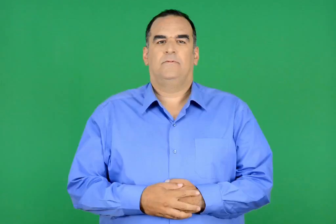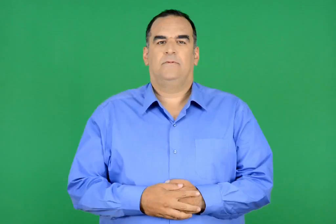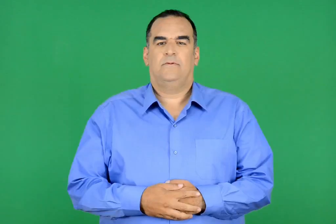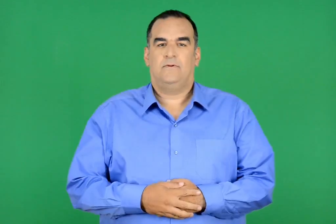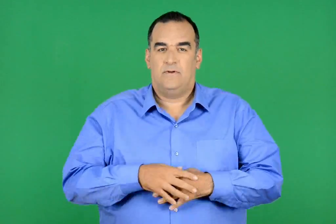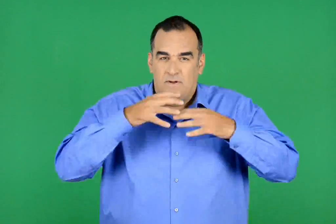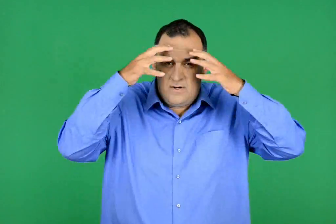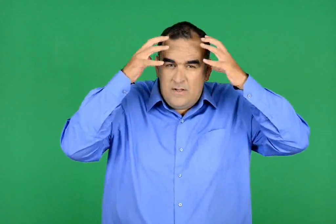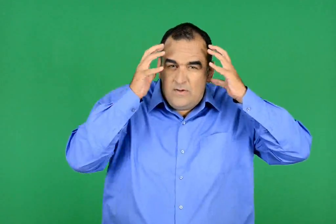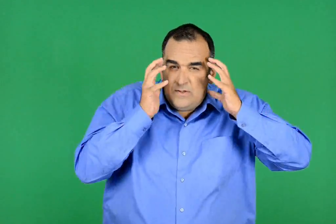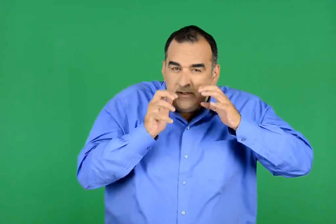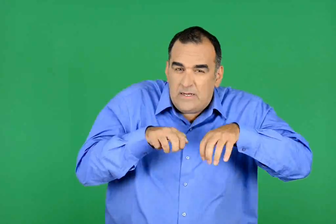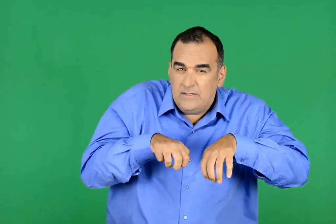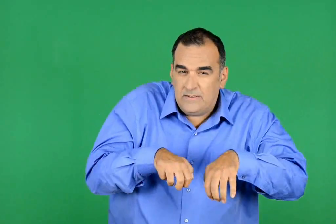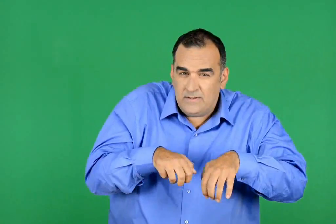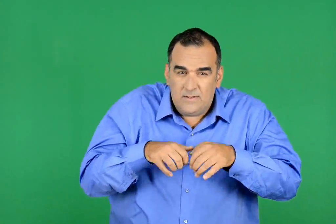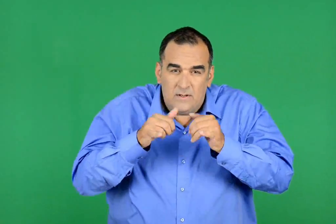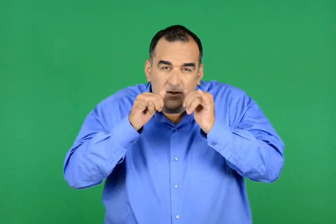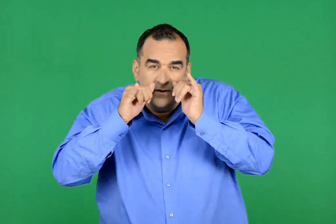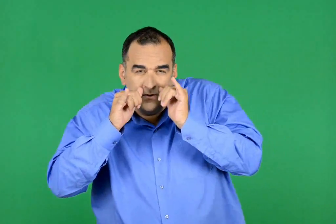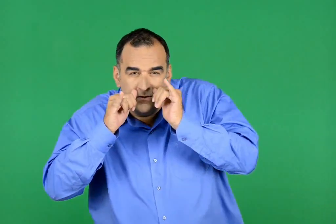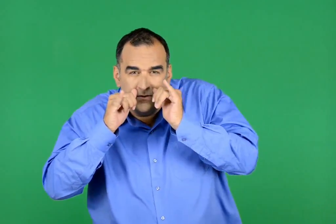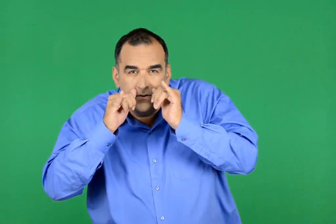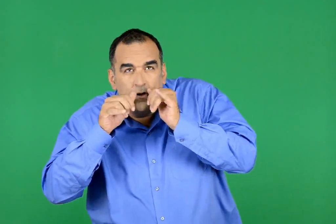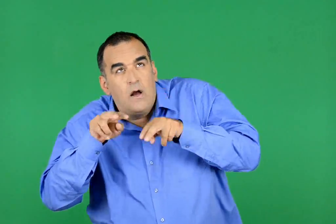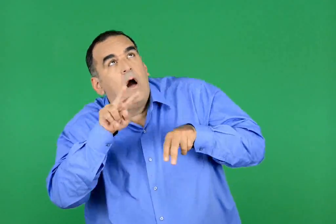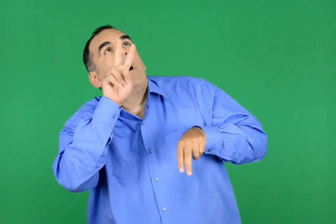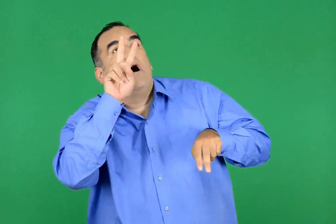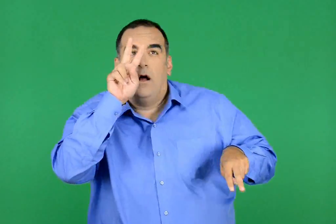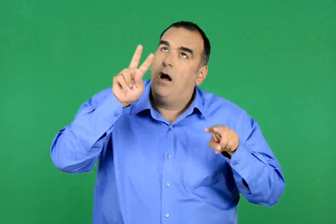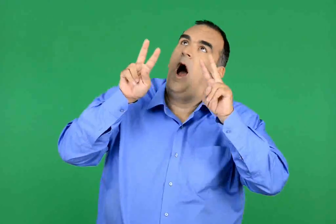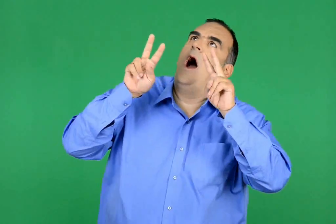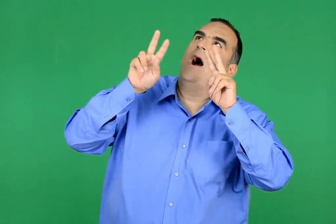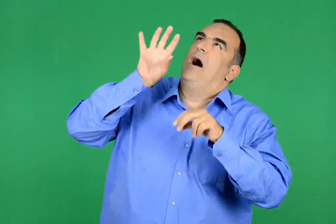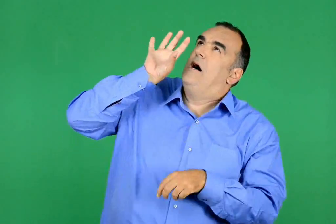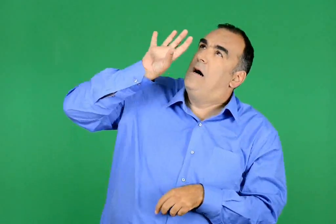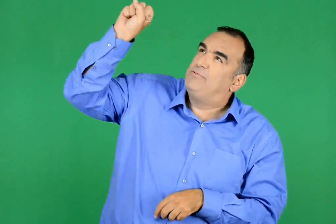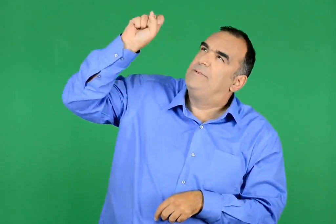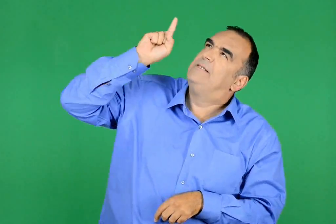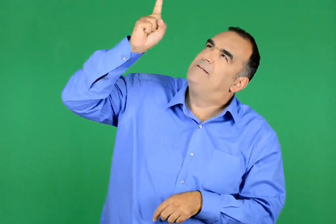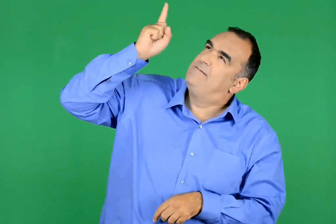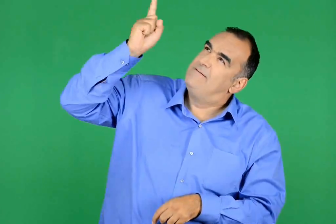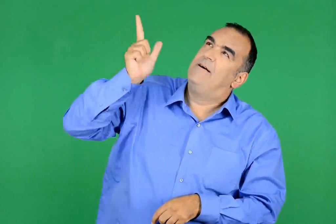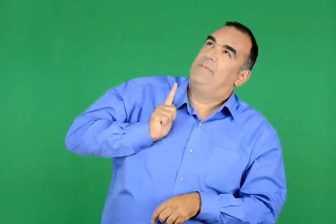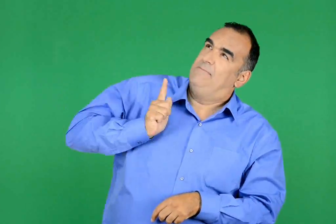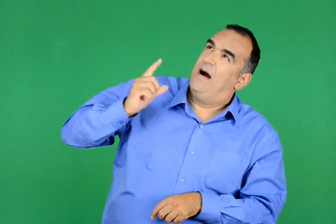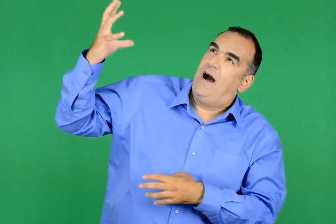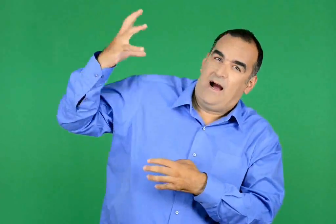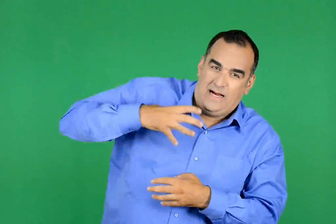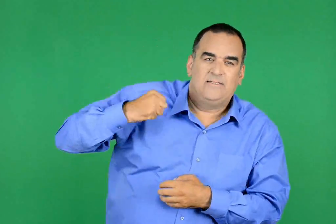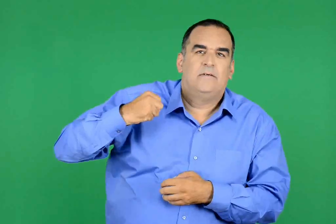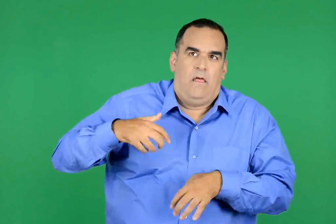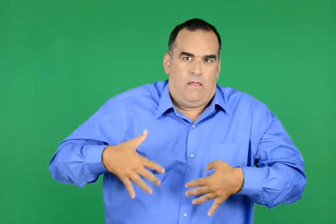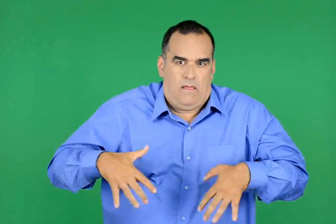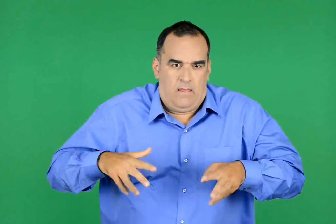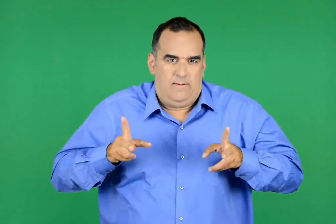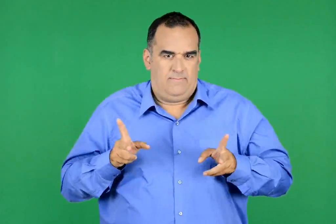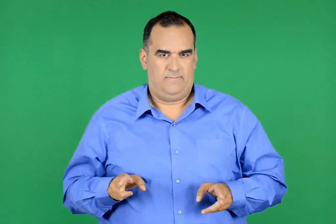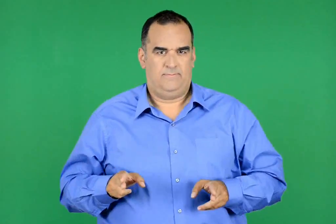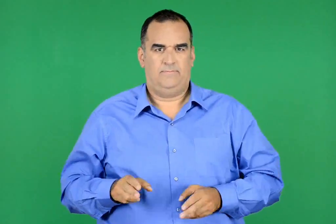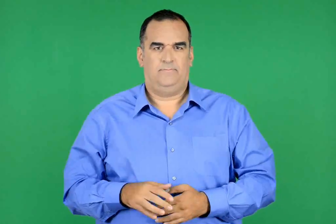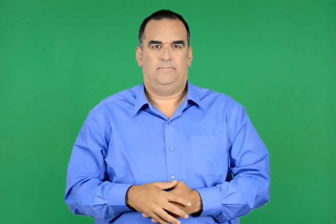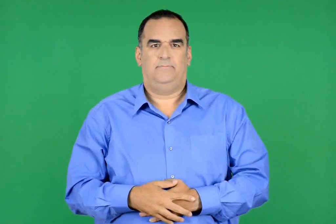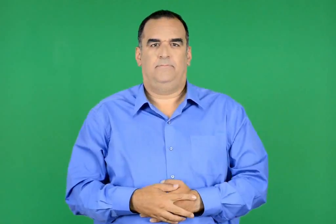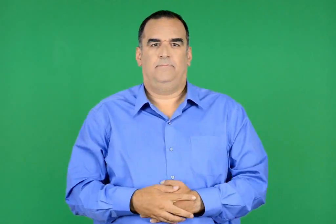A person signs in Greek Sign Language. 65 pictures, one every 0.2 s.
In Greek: το λιοντάρι κι ο αγριόχοιρος τα είδαν , κατάλαβαν το σχέδιό τους και τρομοκρατήθηκαν
